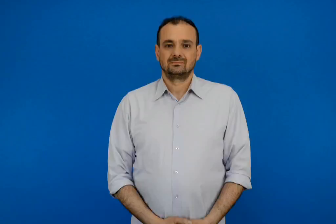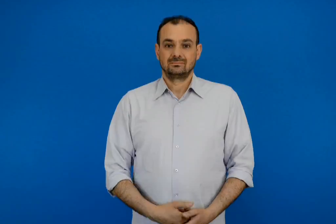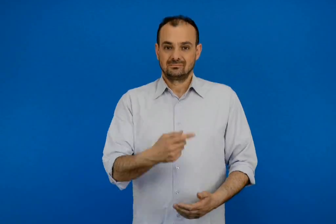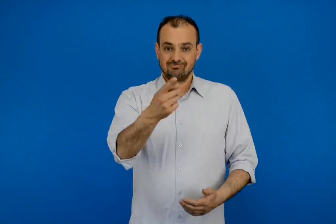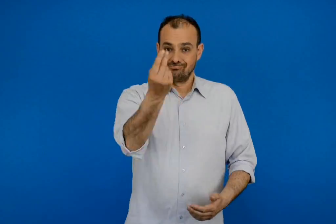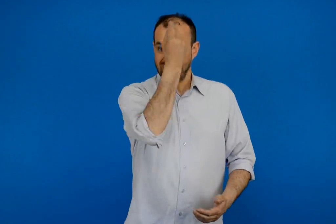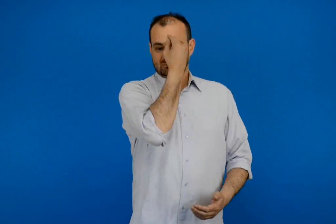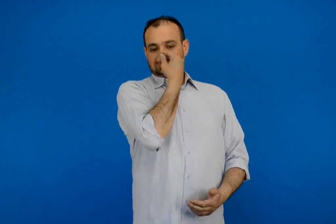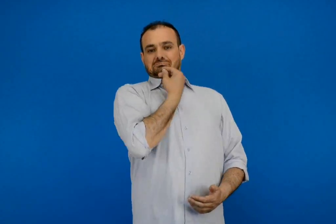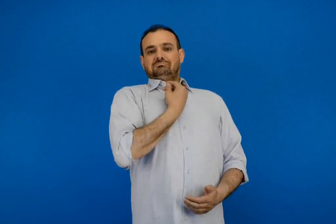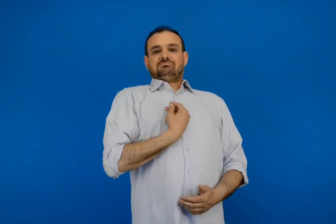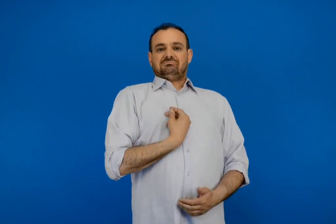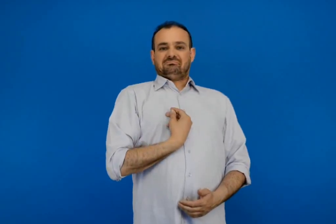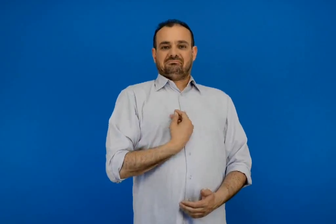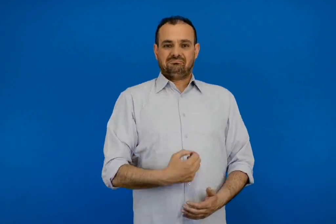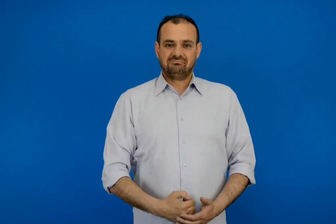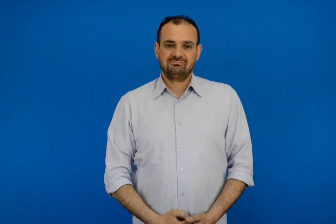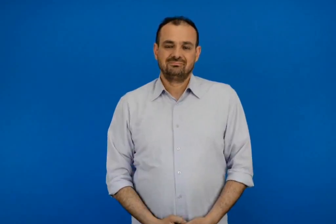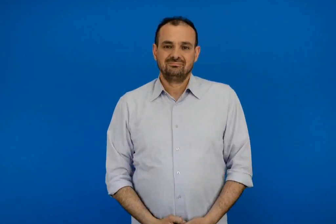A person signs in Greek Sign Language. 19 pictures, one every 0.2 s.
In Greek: ζωγράφισε με
